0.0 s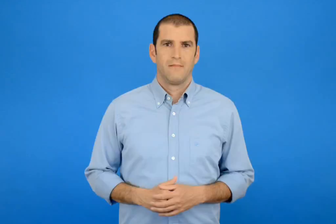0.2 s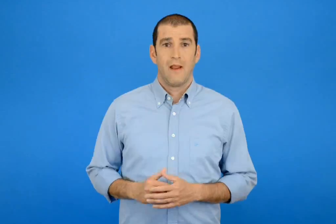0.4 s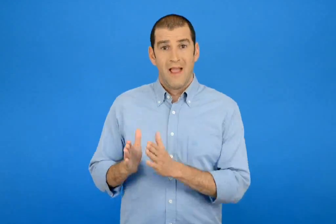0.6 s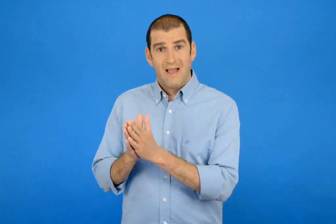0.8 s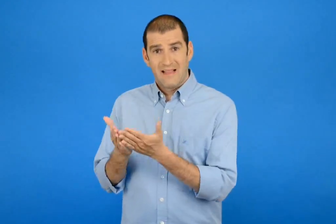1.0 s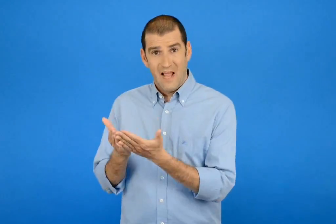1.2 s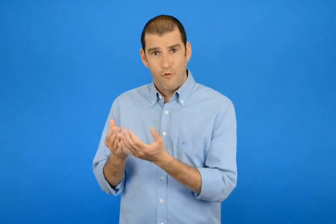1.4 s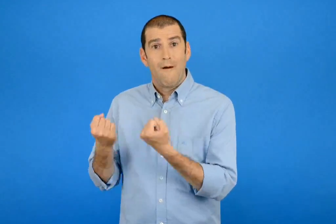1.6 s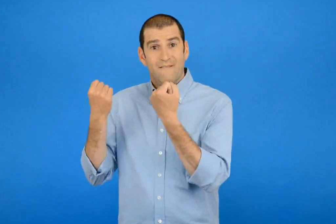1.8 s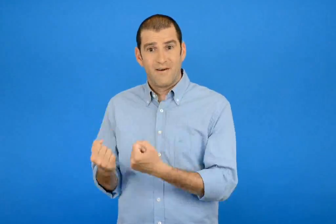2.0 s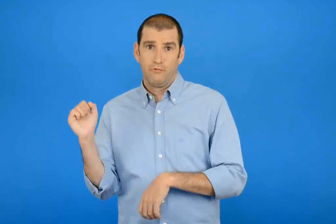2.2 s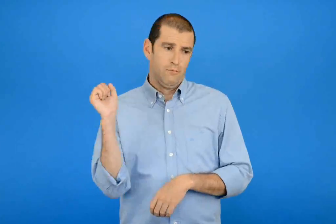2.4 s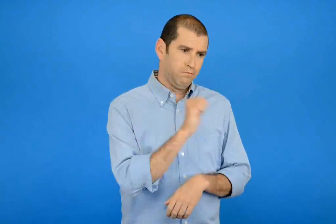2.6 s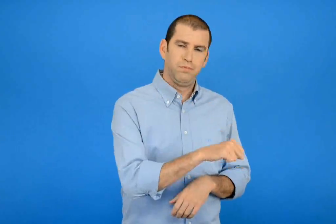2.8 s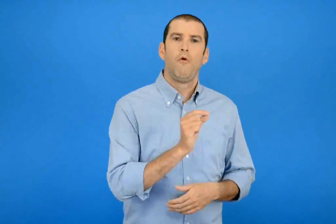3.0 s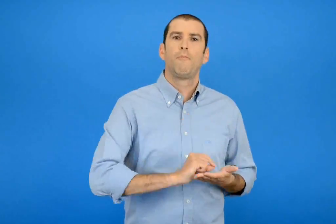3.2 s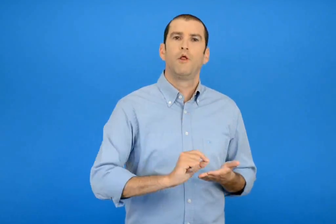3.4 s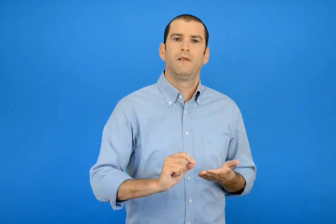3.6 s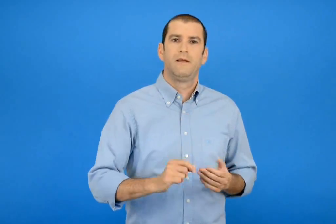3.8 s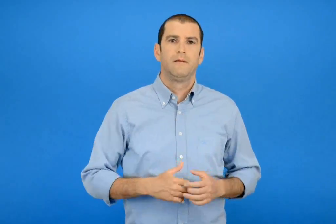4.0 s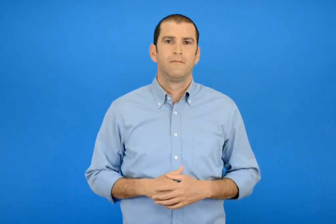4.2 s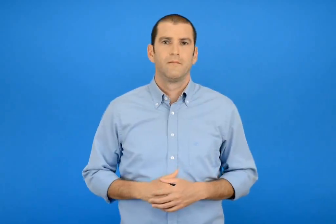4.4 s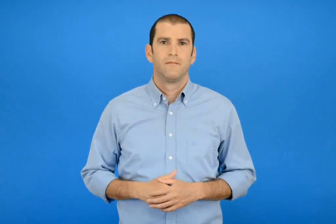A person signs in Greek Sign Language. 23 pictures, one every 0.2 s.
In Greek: το τετράδιο έχει μεγαλύτερο βάρος από το μολυβί
